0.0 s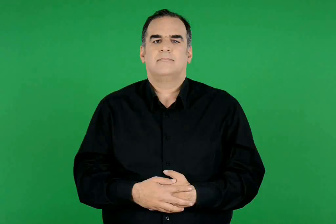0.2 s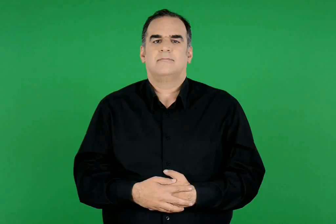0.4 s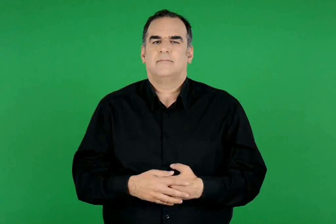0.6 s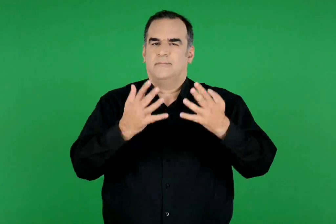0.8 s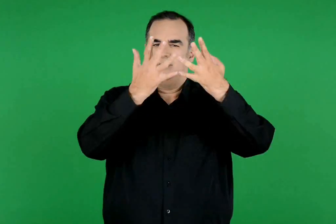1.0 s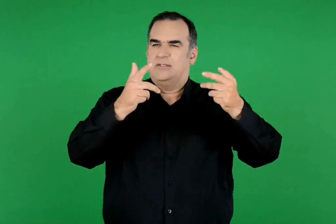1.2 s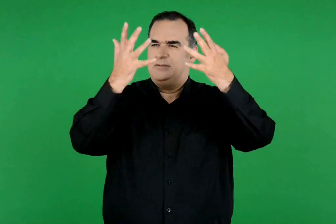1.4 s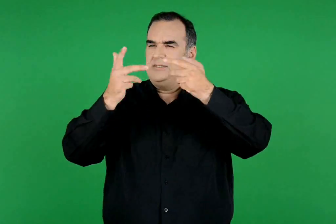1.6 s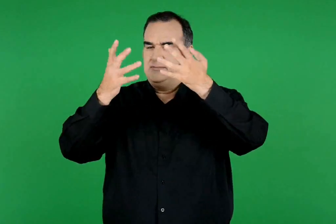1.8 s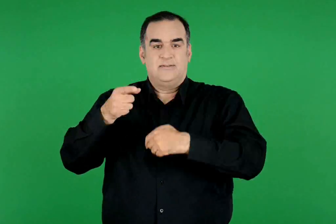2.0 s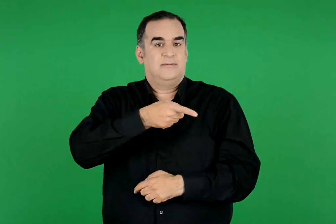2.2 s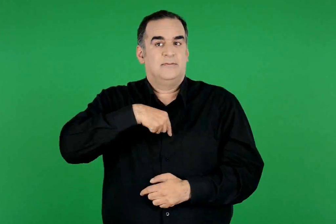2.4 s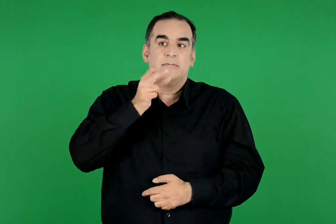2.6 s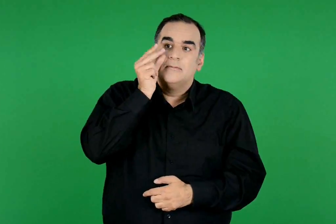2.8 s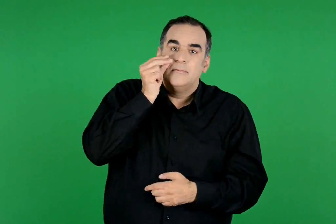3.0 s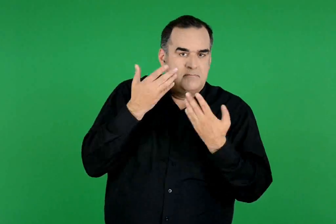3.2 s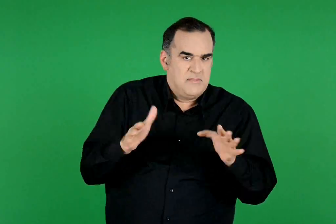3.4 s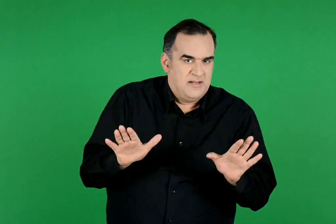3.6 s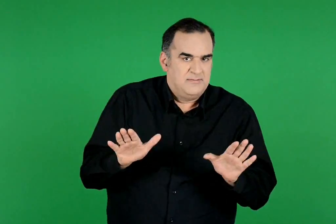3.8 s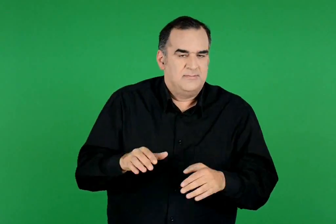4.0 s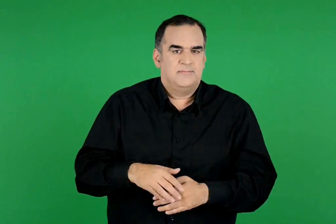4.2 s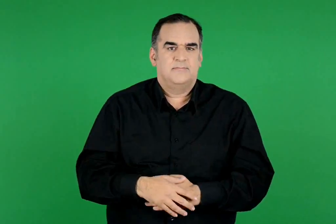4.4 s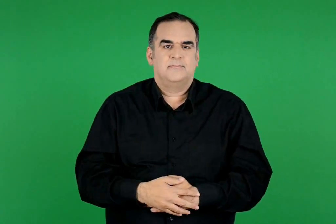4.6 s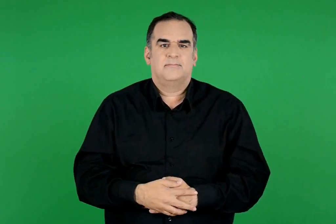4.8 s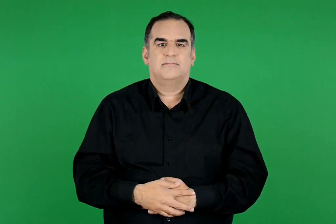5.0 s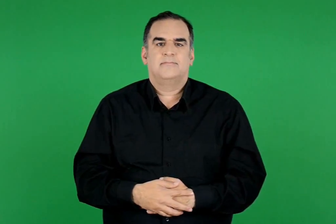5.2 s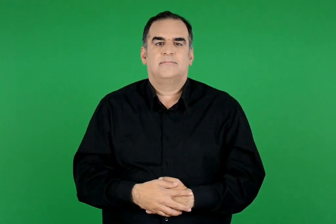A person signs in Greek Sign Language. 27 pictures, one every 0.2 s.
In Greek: έχουμε παρακολουθήσει θεατρικές παραστάσεις ;
